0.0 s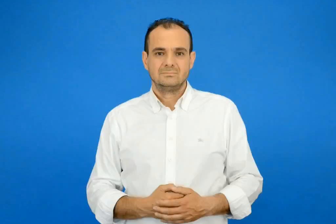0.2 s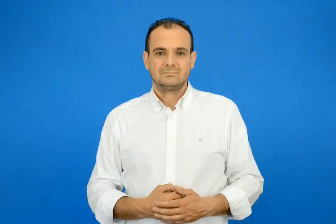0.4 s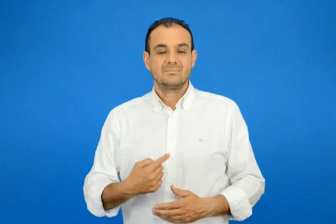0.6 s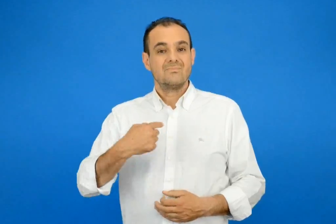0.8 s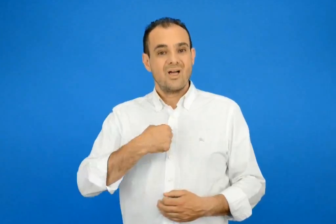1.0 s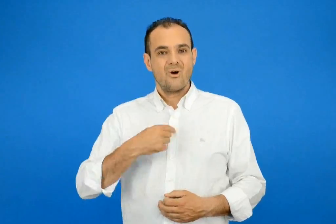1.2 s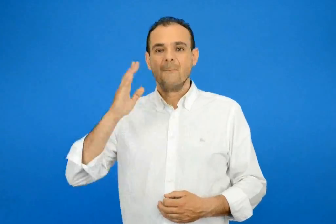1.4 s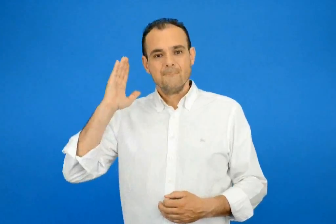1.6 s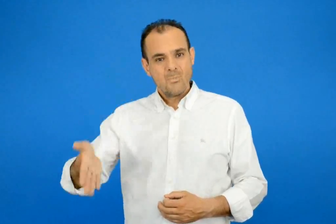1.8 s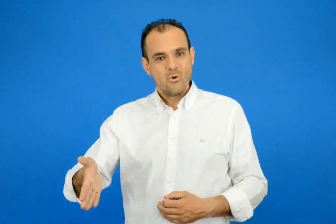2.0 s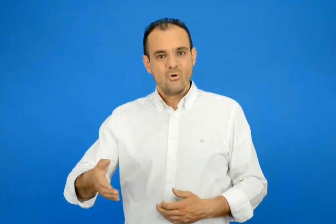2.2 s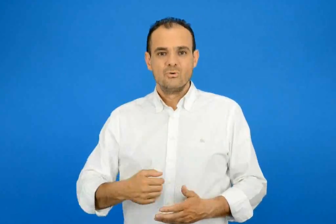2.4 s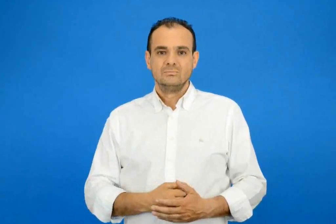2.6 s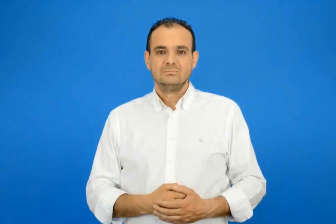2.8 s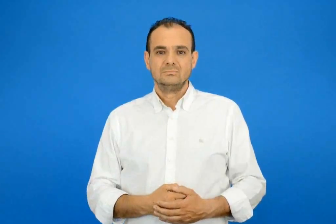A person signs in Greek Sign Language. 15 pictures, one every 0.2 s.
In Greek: εγώ μπορώ
